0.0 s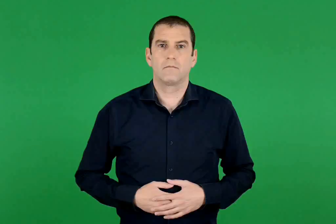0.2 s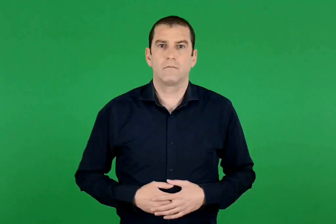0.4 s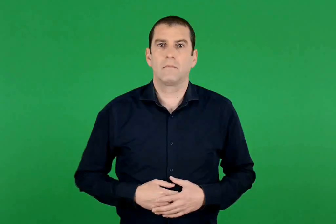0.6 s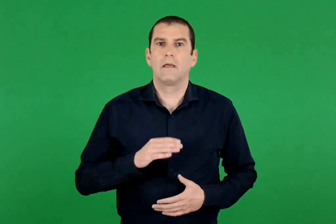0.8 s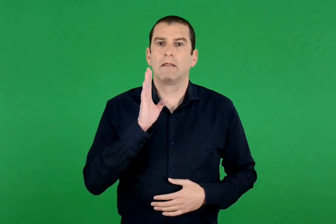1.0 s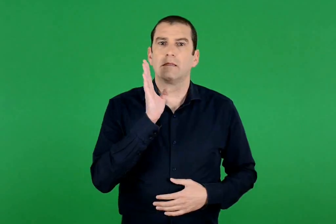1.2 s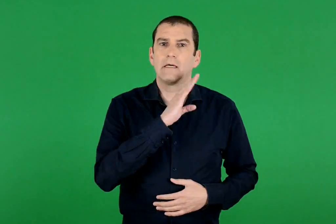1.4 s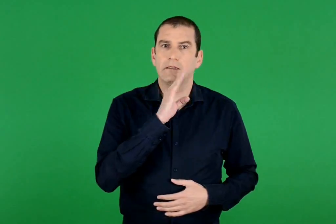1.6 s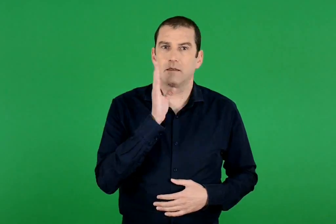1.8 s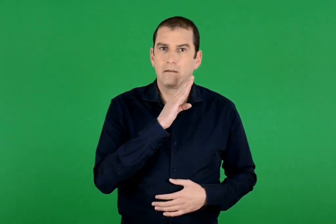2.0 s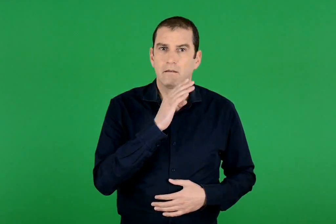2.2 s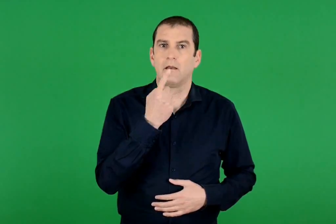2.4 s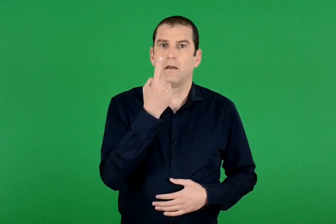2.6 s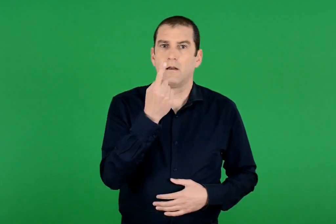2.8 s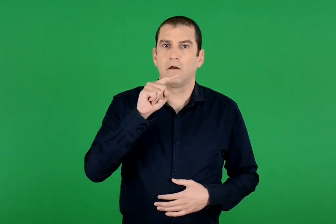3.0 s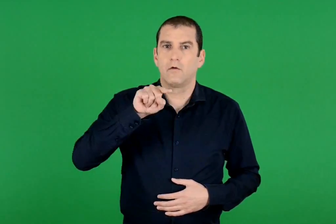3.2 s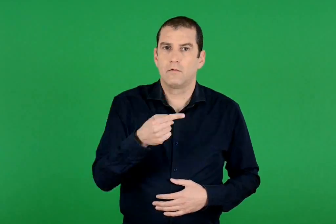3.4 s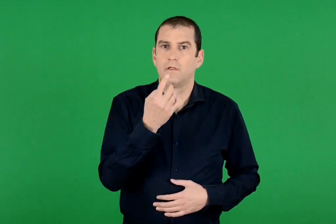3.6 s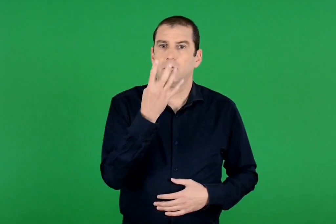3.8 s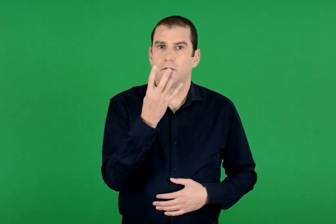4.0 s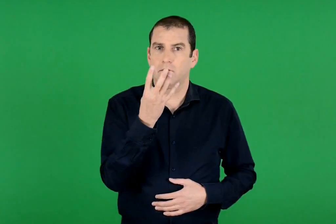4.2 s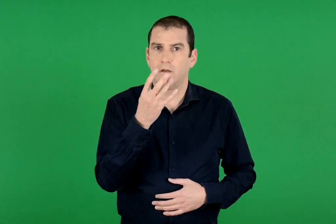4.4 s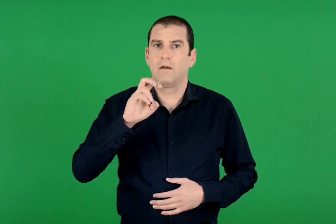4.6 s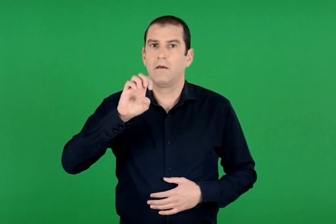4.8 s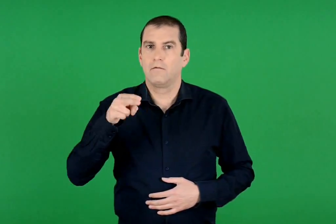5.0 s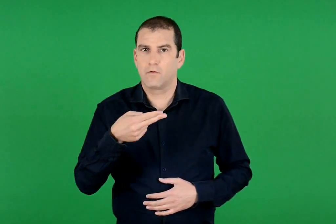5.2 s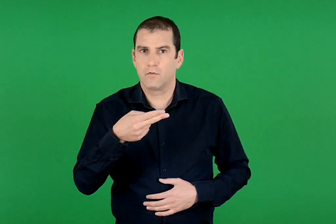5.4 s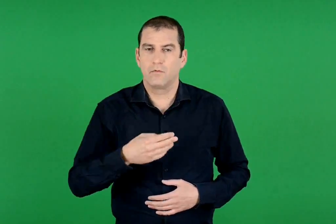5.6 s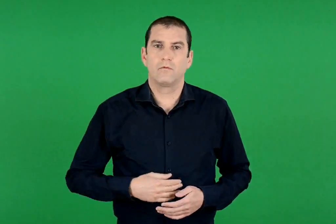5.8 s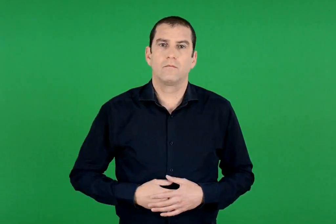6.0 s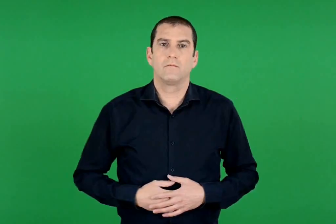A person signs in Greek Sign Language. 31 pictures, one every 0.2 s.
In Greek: ντολμαδάκια 2 , 3 ευρώ
